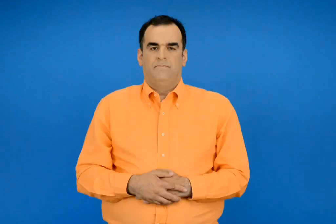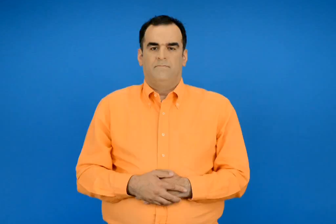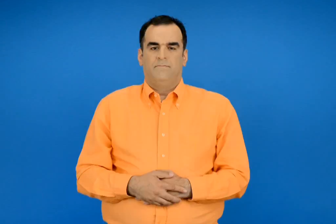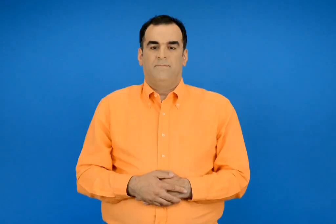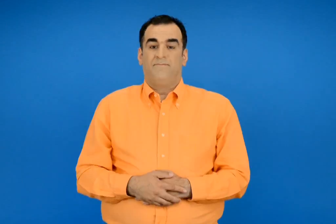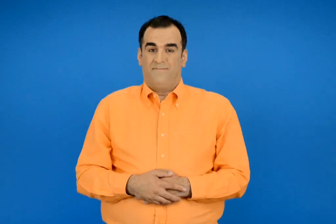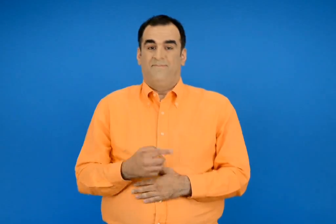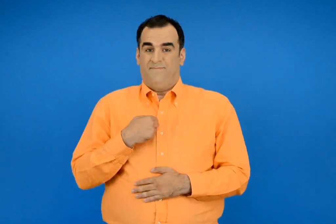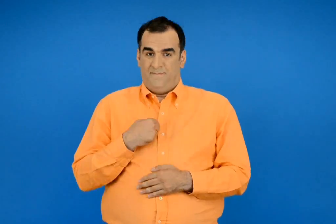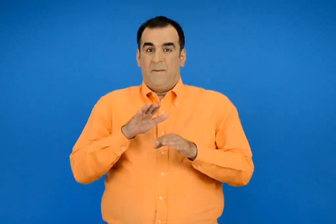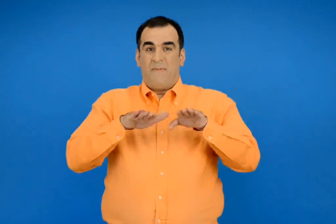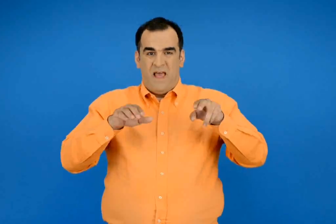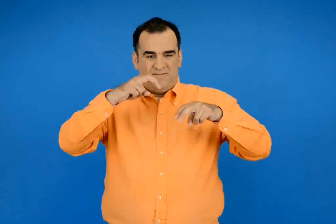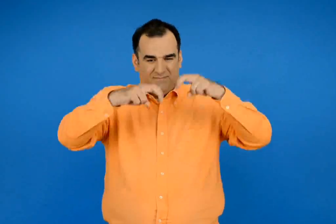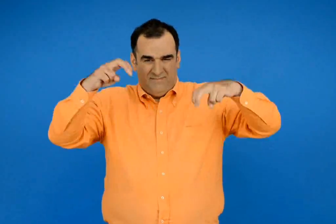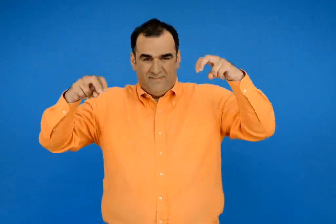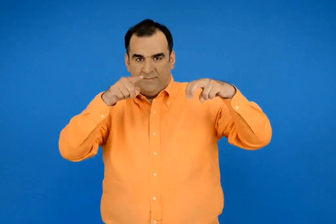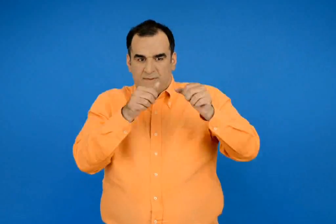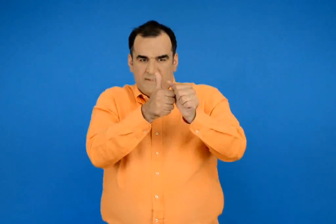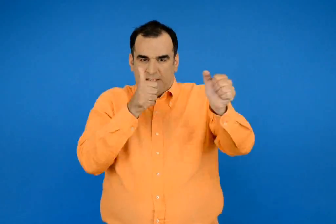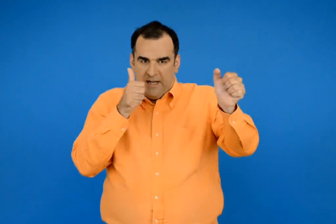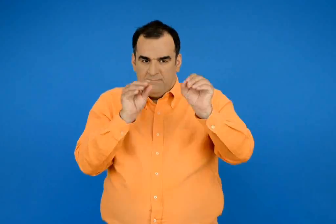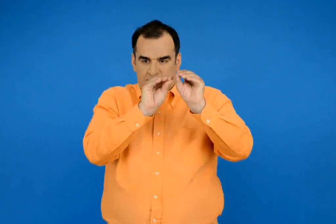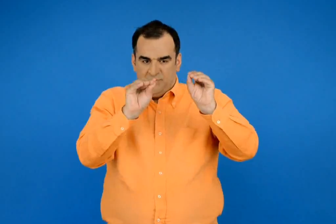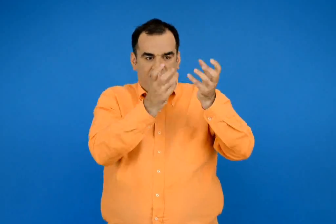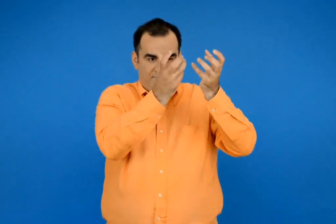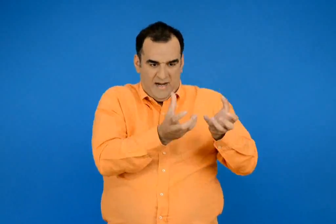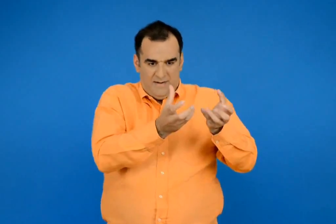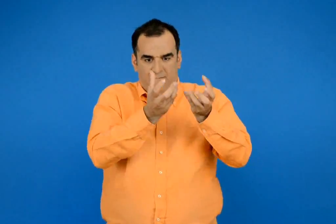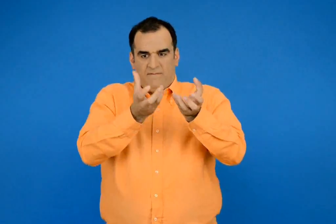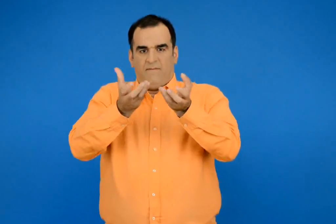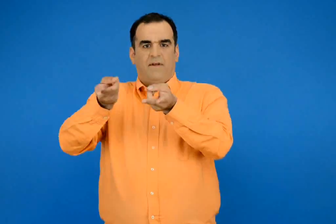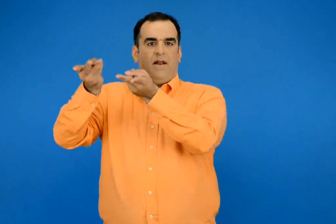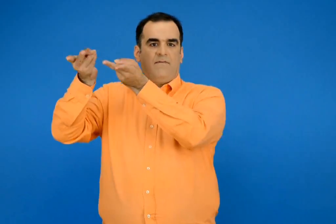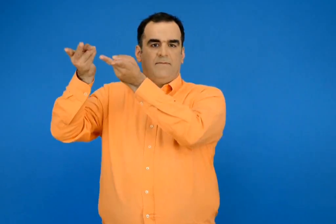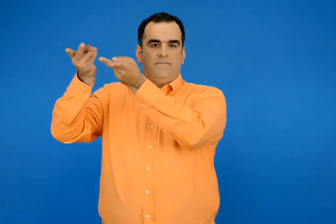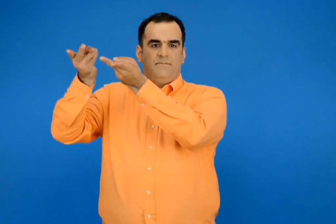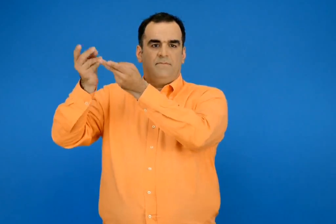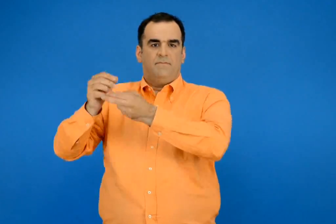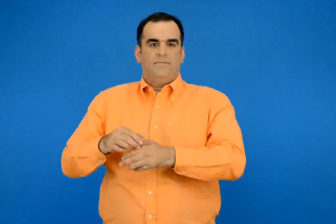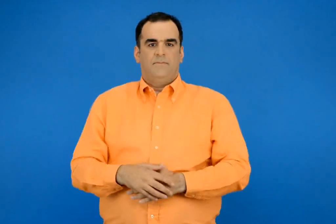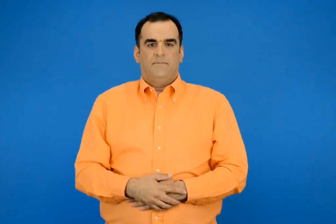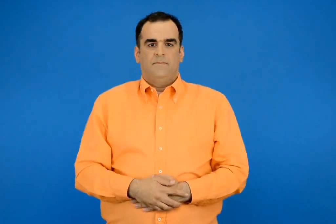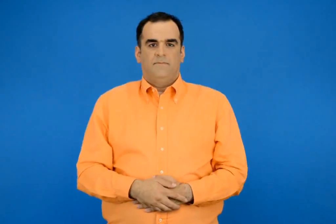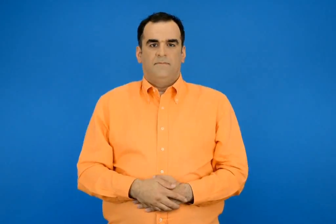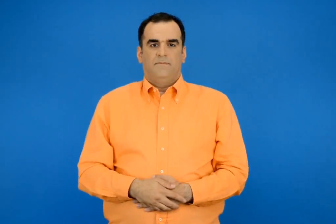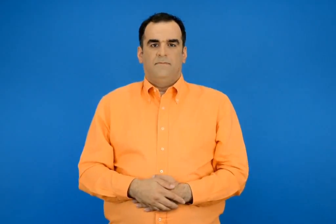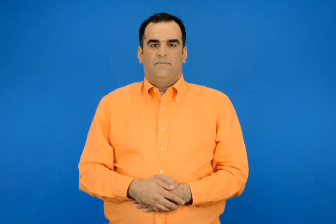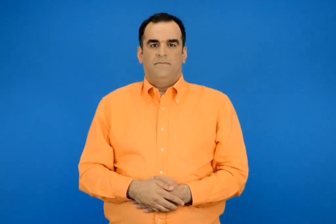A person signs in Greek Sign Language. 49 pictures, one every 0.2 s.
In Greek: βάζω σε σειρά τα παιδιά ξεκινώντας από το πιο βαρύ και φτάνοντας στο πιο ελαφρύ
